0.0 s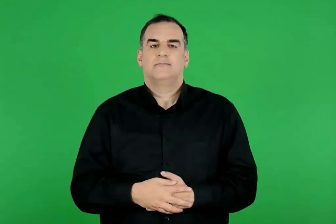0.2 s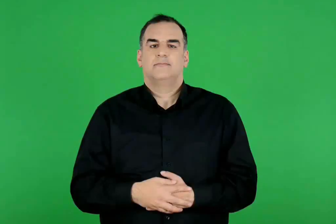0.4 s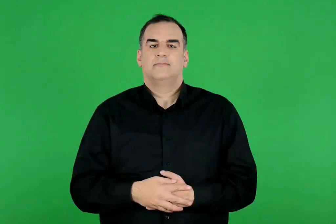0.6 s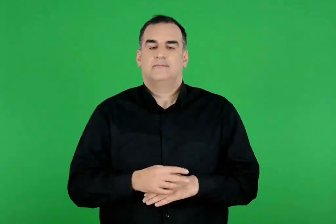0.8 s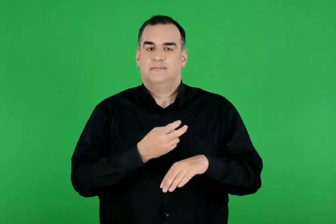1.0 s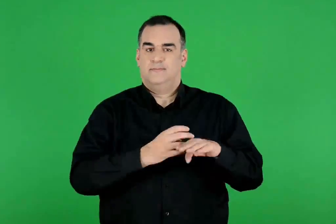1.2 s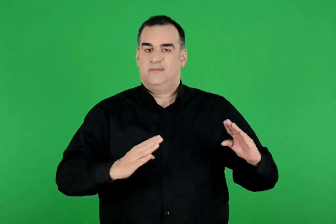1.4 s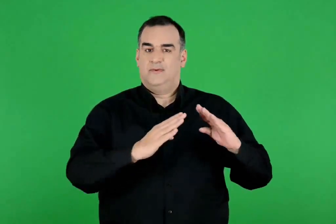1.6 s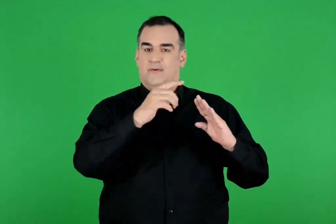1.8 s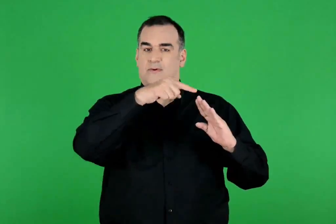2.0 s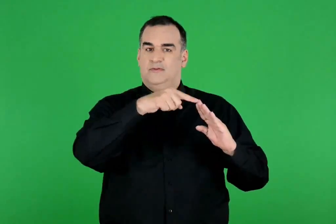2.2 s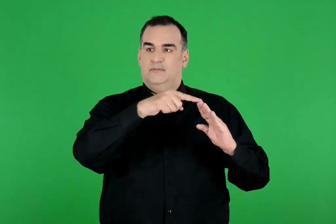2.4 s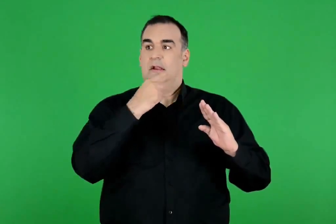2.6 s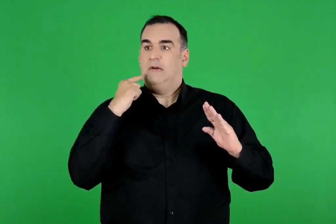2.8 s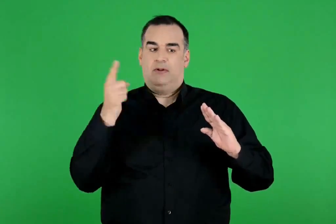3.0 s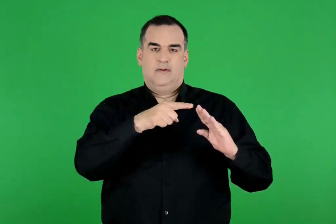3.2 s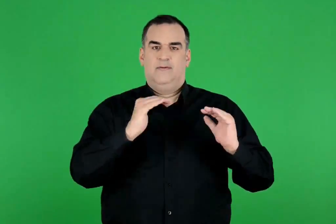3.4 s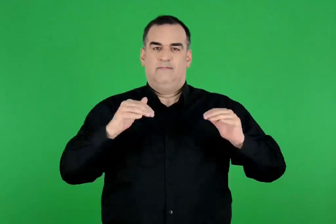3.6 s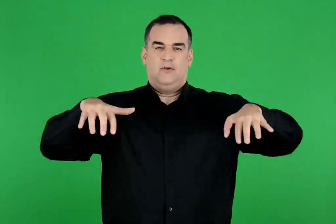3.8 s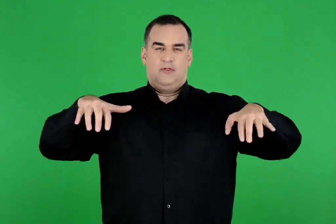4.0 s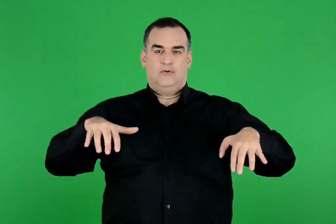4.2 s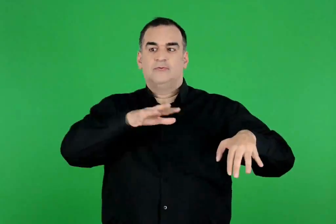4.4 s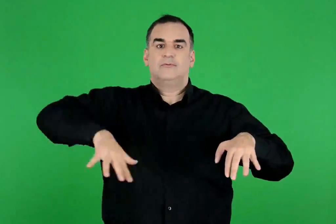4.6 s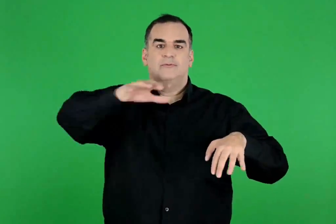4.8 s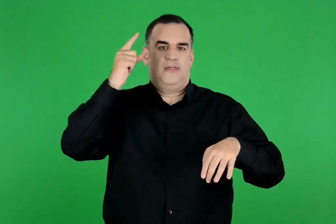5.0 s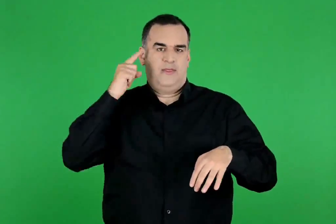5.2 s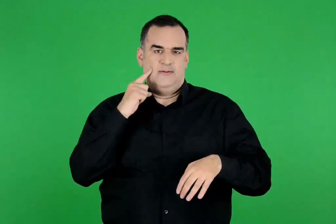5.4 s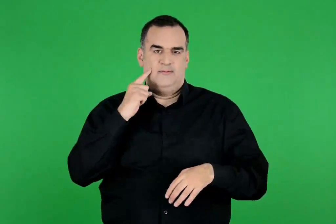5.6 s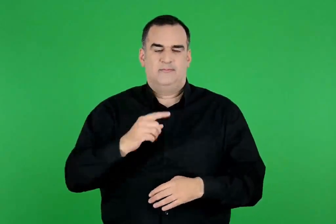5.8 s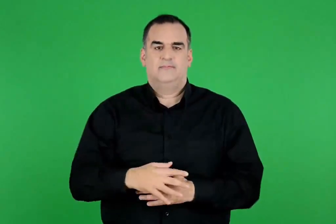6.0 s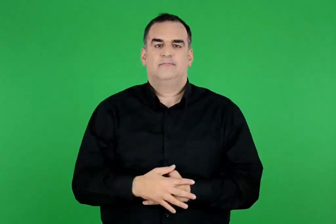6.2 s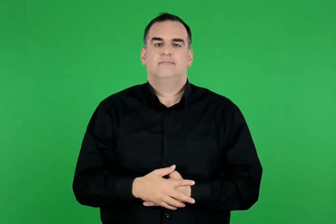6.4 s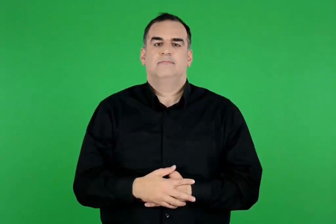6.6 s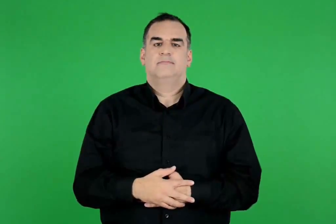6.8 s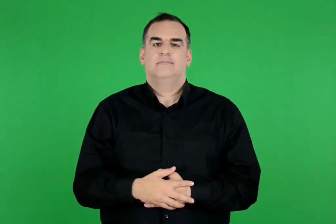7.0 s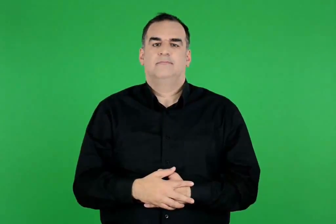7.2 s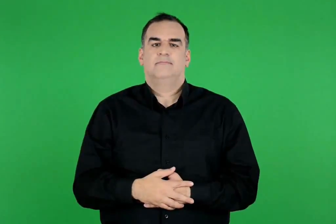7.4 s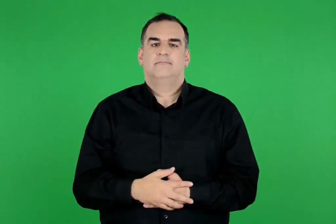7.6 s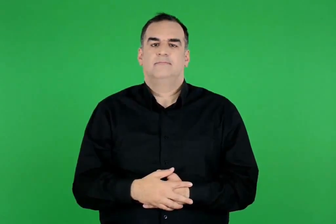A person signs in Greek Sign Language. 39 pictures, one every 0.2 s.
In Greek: ο όλυμπος , όπου αμετακίνητος κρατιέται των θεών ο θρόνος όπως λένε
